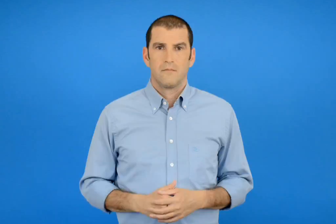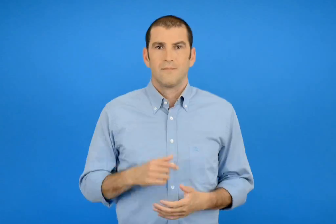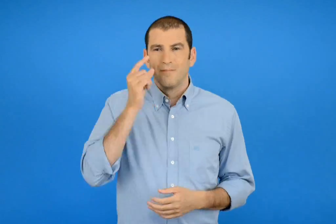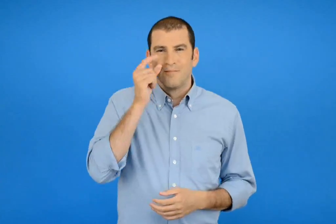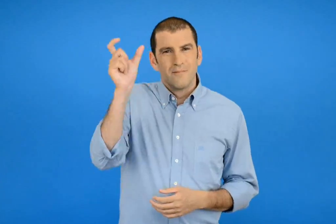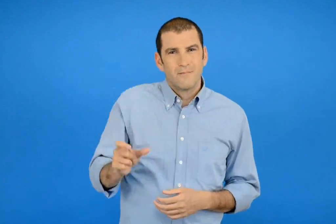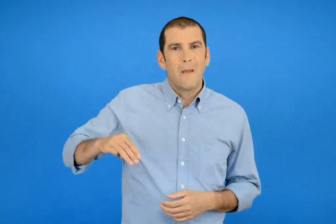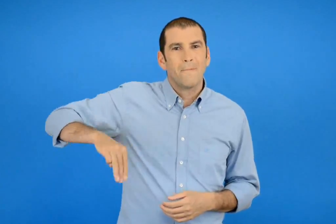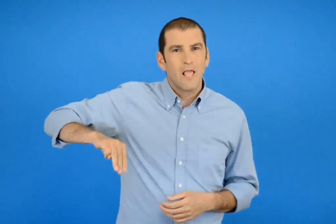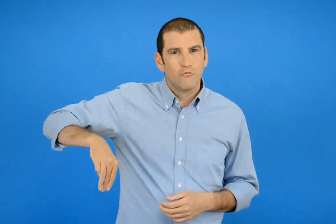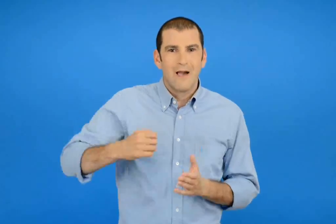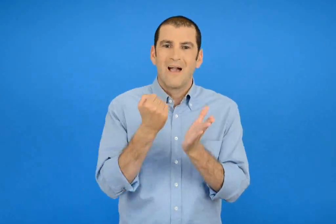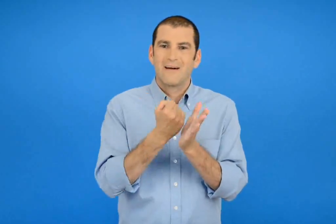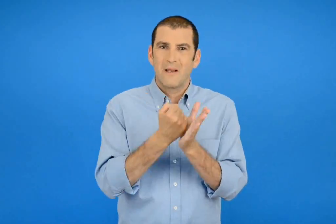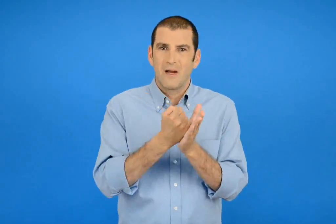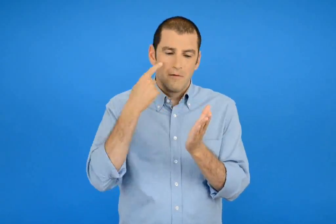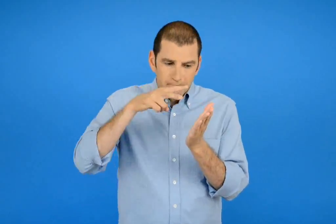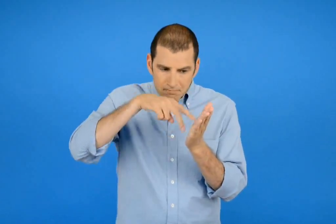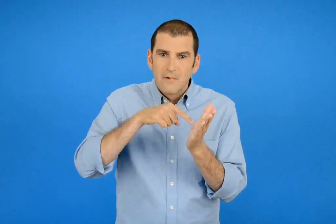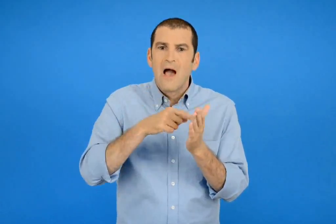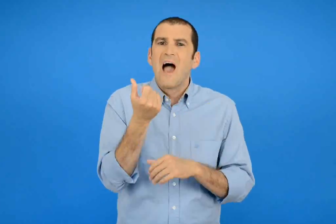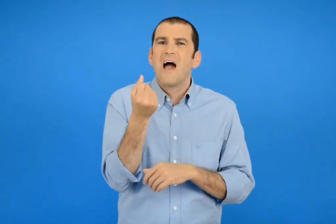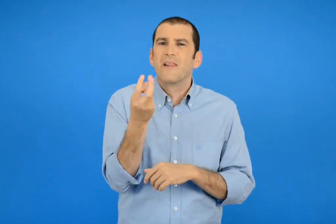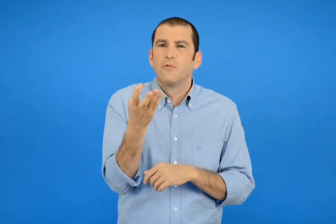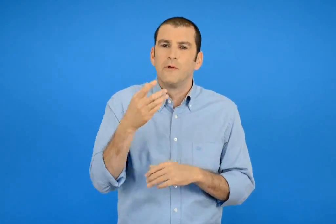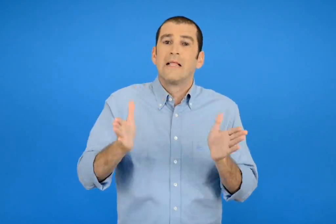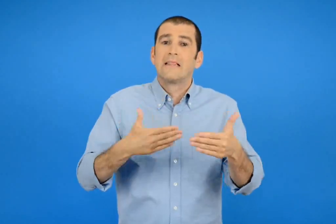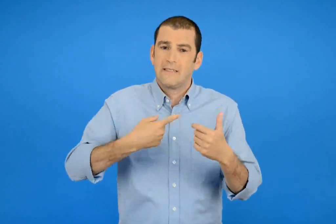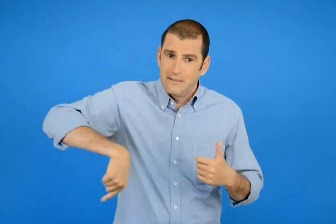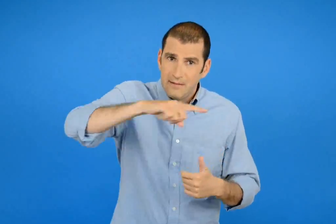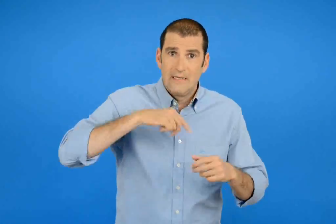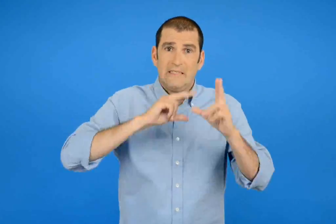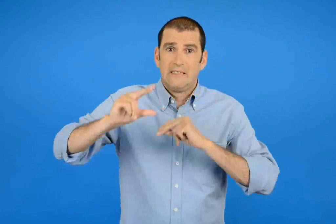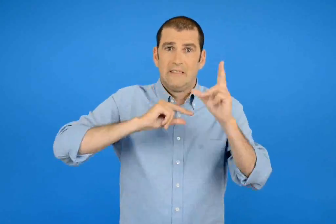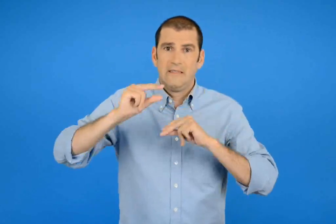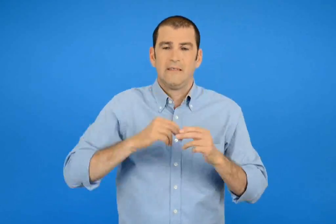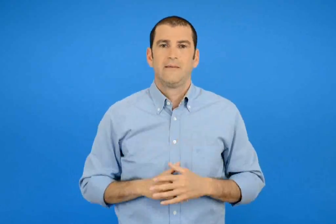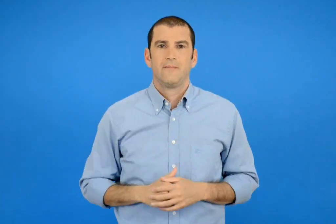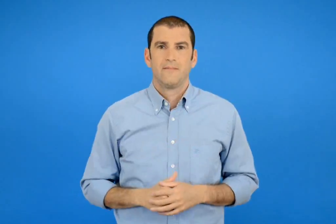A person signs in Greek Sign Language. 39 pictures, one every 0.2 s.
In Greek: συζητάμε στην τάξη για τους αριθμούς που υπάρχουν στο γράμμα του μενού
